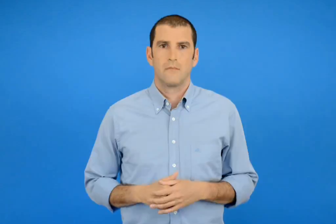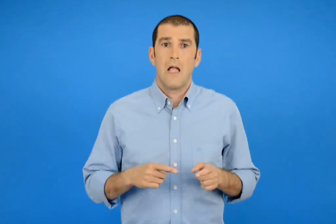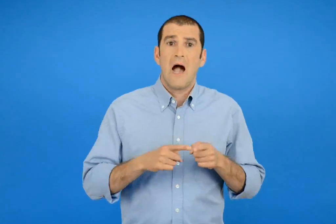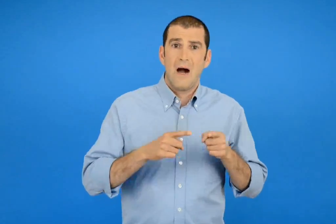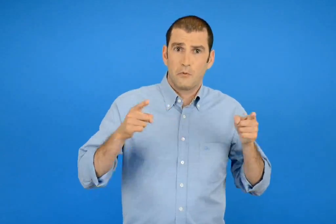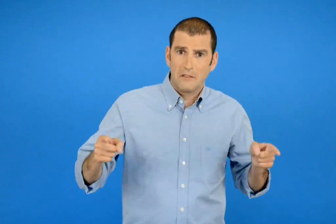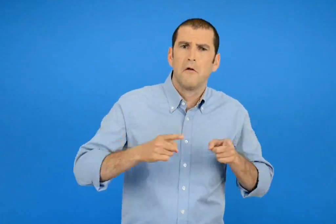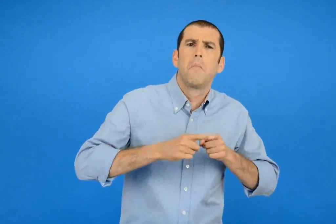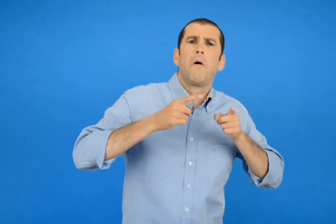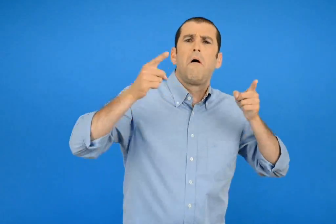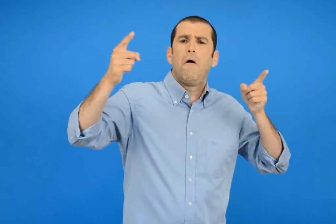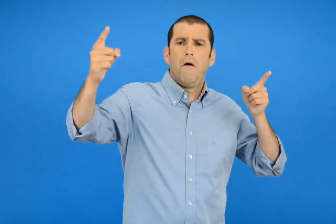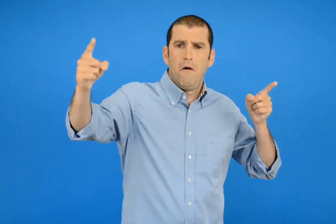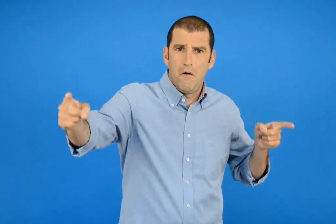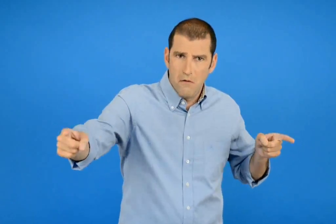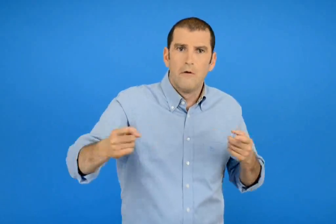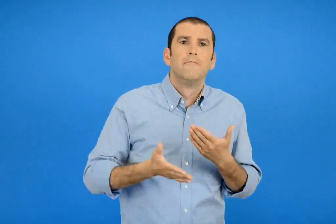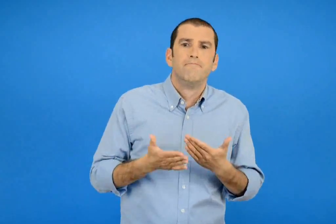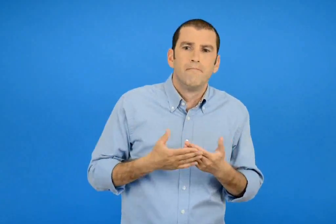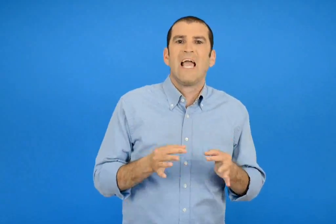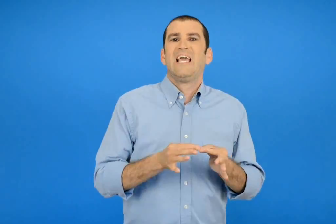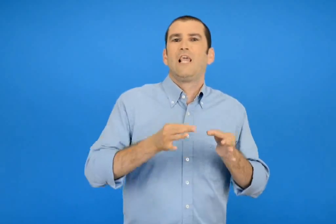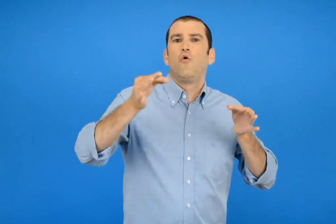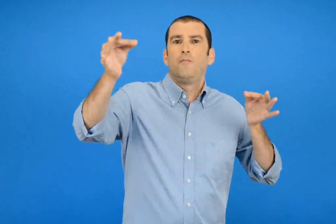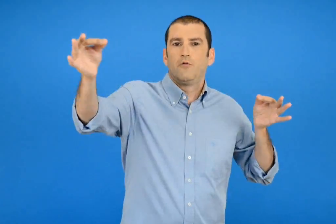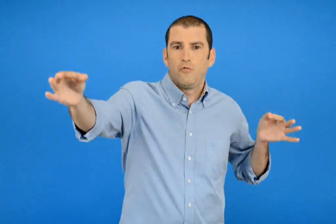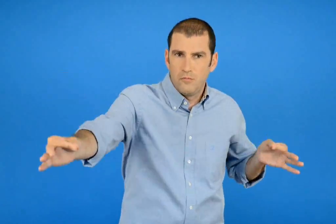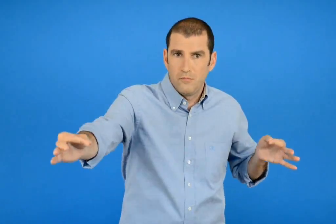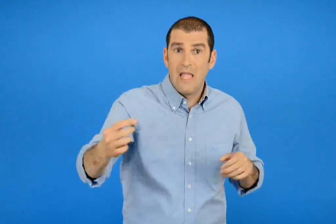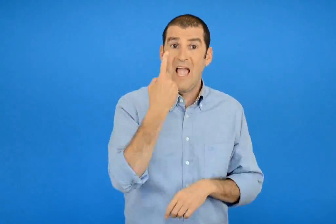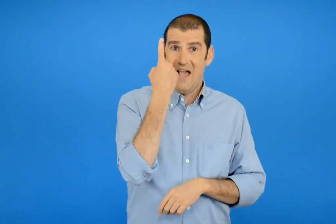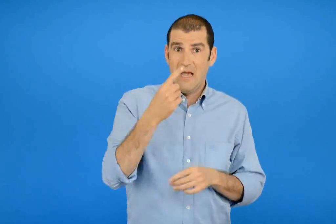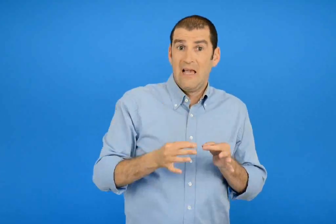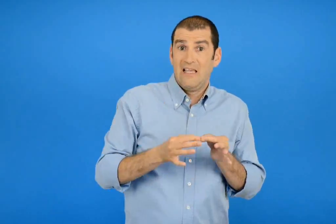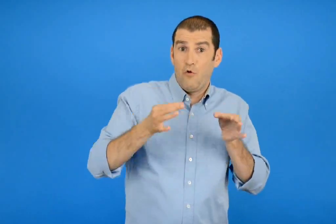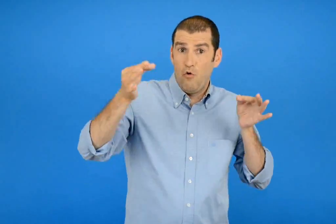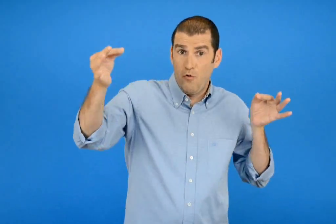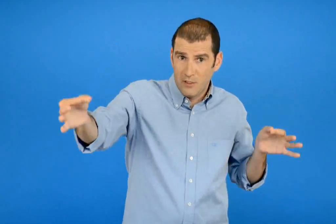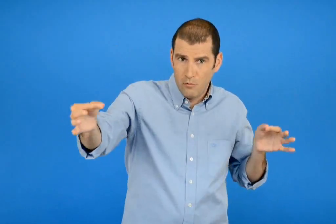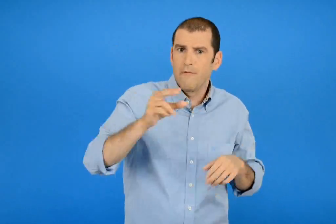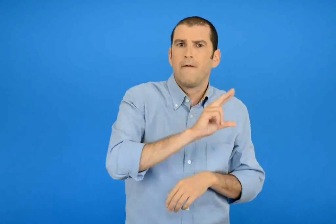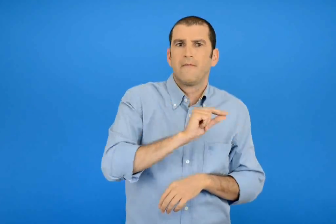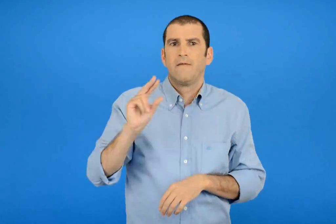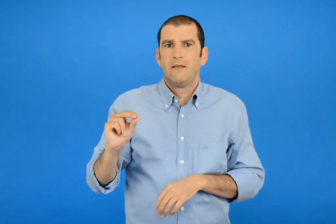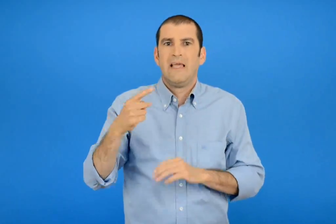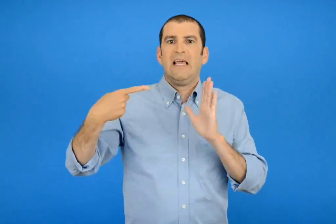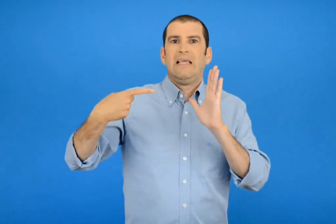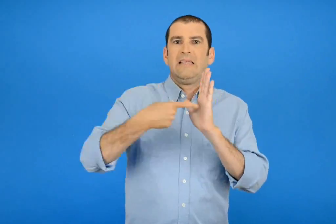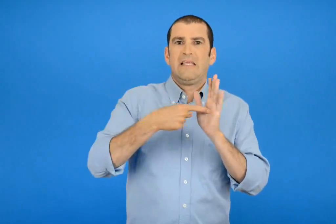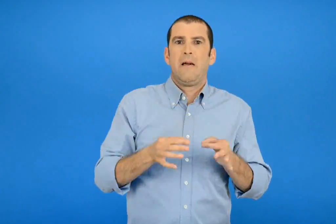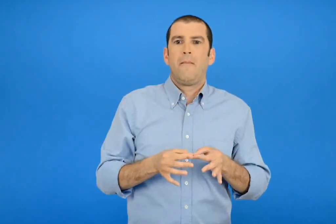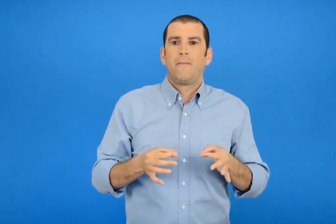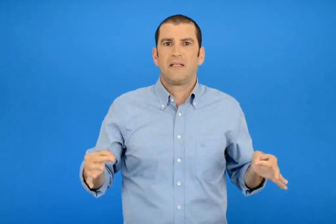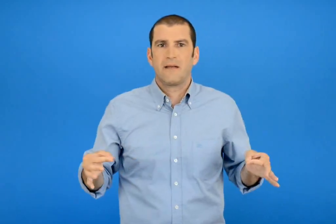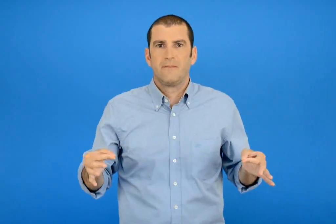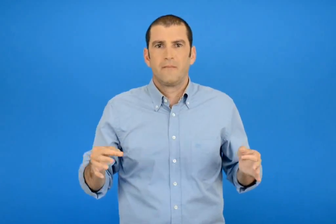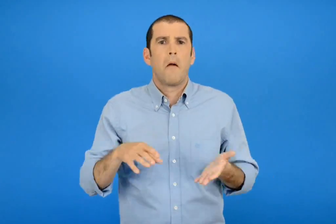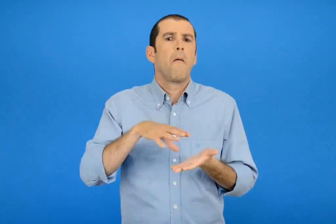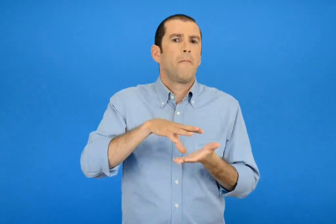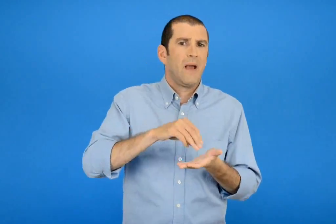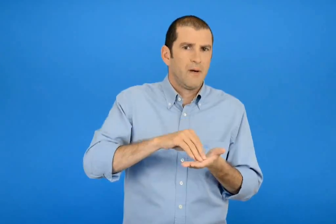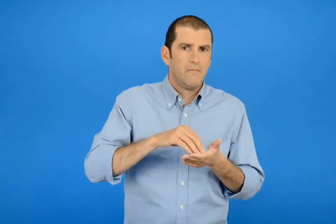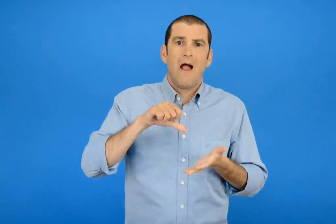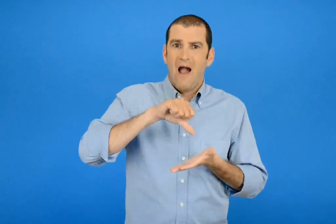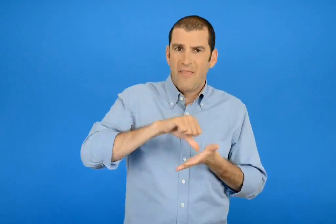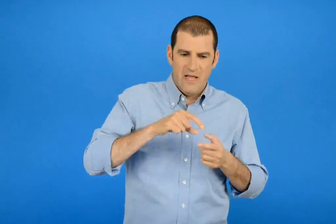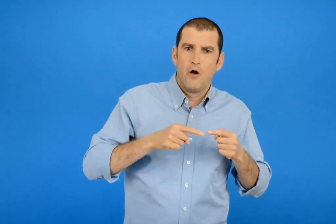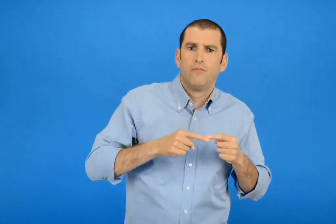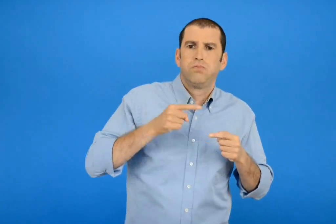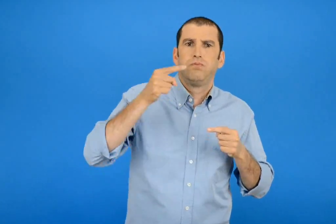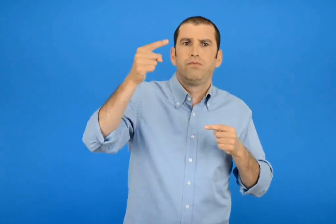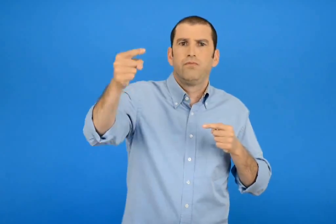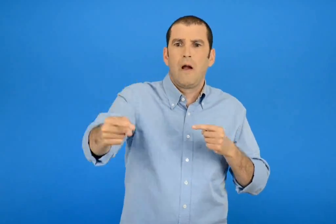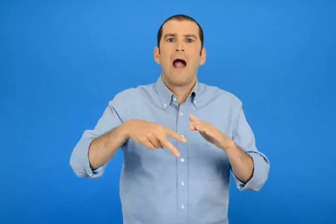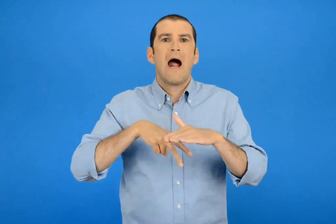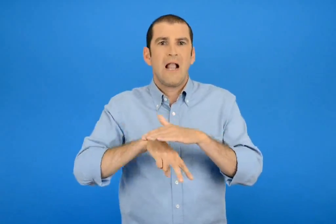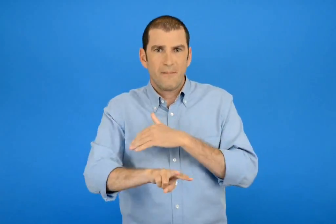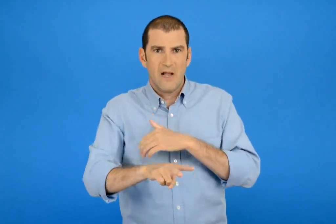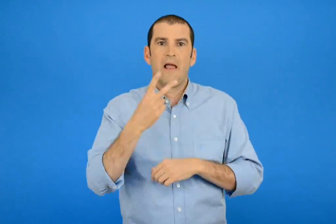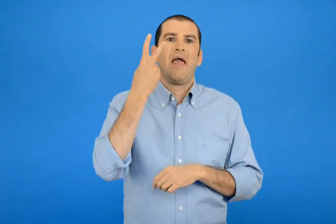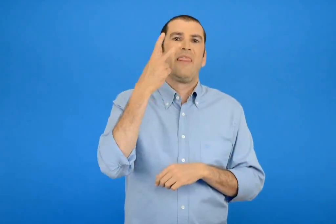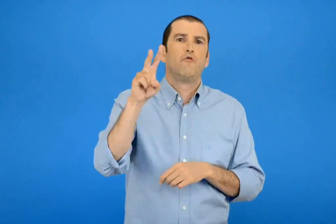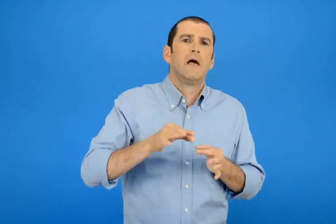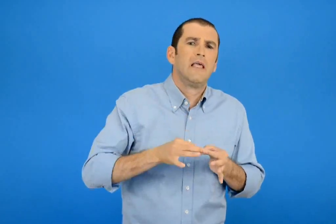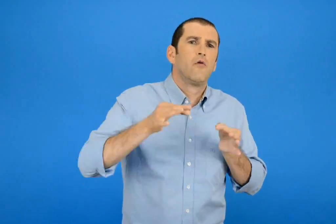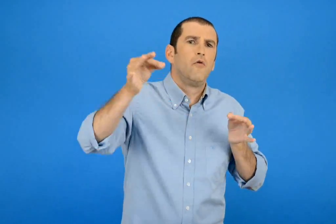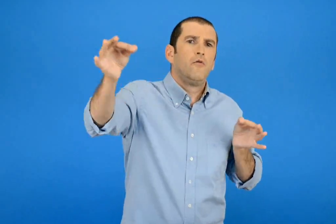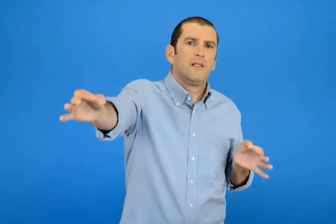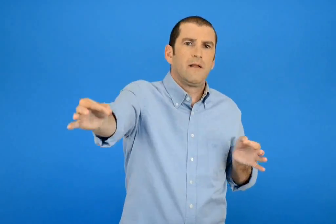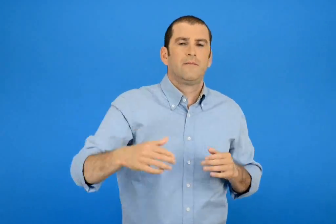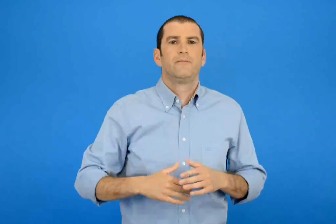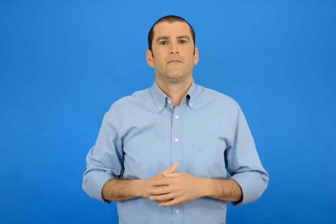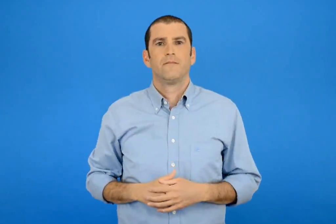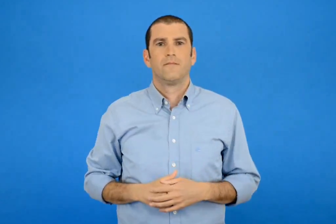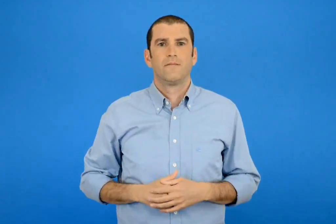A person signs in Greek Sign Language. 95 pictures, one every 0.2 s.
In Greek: για πολύ μεγάλες αποστάσεις χρησιμοποιούμε το χιλιόμετρο 1 χιλιόμετρο = 1000 μέτρο παράδειγμα η απόσταση αθηνά - λάμια = 200 χιλιόμετρο
